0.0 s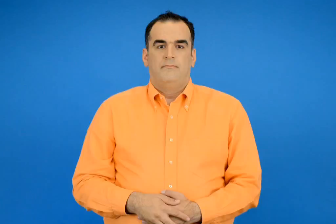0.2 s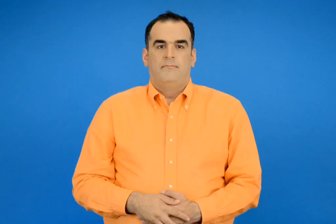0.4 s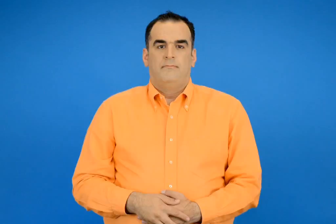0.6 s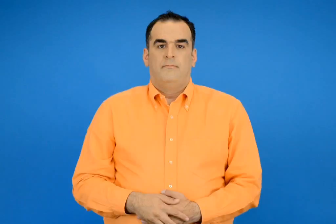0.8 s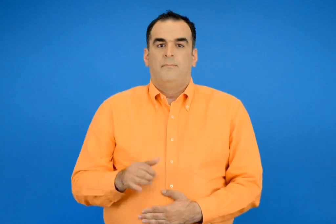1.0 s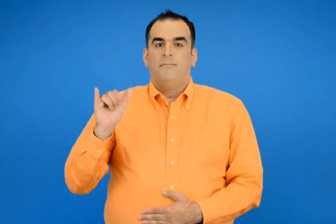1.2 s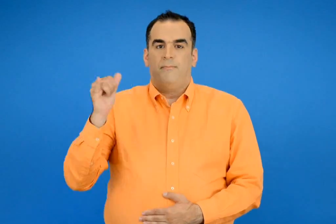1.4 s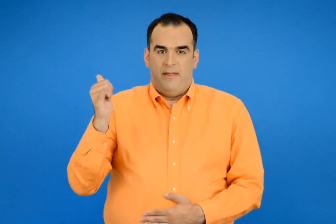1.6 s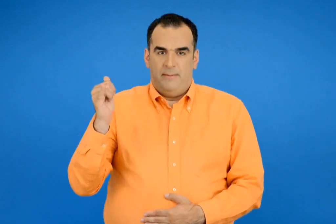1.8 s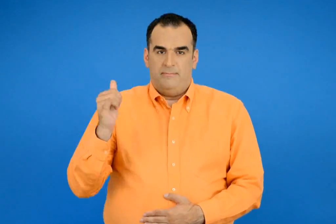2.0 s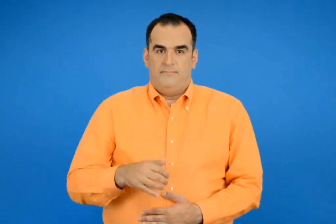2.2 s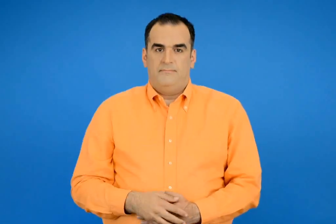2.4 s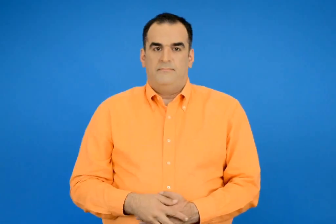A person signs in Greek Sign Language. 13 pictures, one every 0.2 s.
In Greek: μπλε
